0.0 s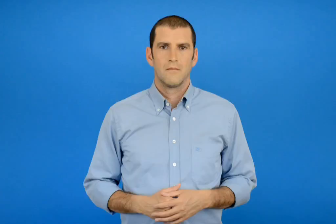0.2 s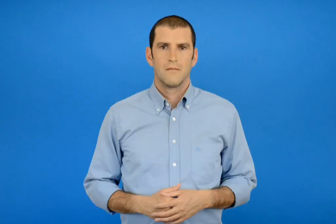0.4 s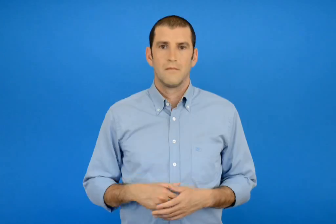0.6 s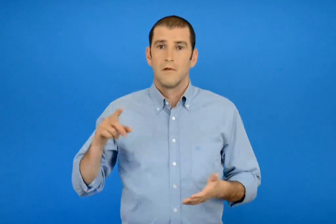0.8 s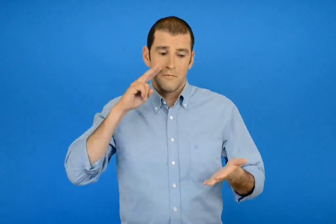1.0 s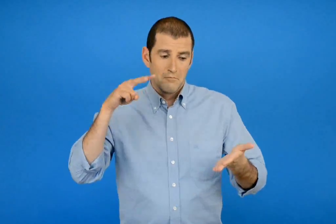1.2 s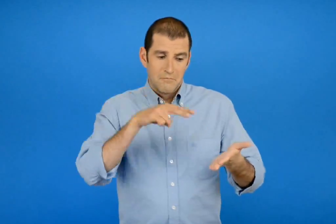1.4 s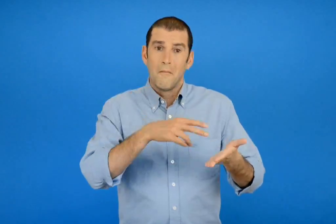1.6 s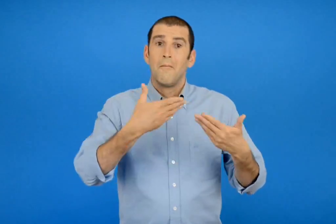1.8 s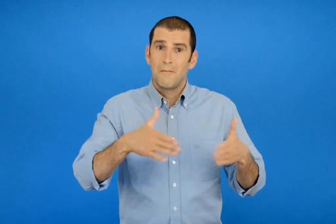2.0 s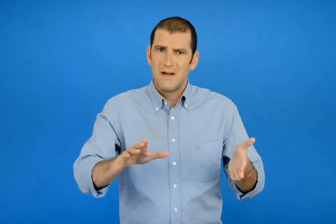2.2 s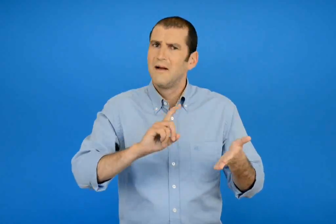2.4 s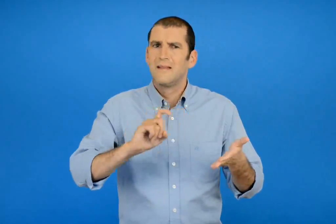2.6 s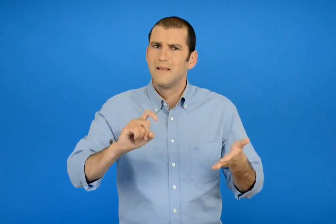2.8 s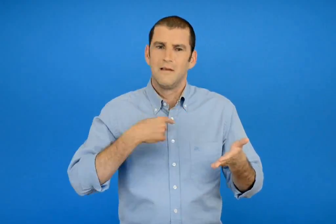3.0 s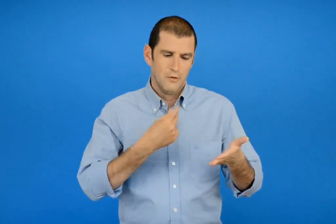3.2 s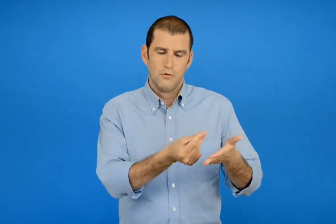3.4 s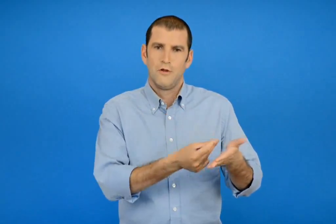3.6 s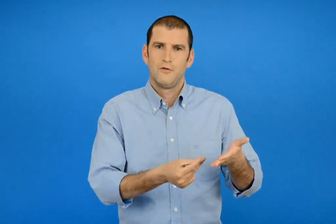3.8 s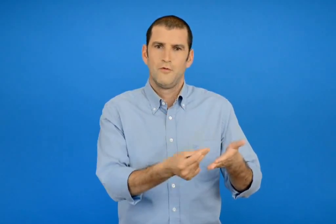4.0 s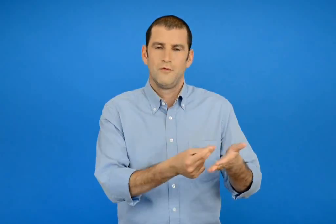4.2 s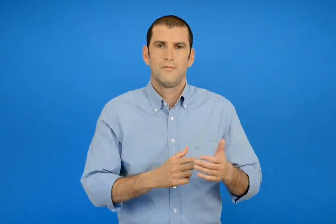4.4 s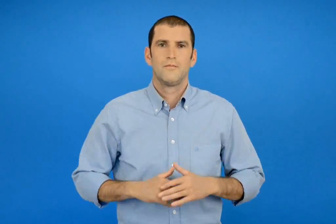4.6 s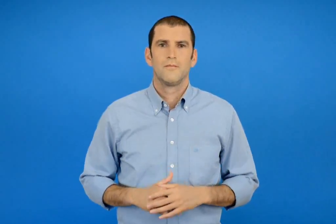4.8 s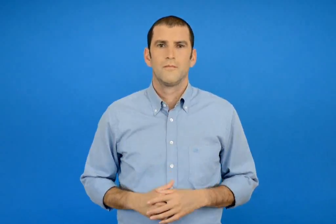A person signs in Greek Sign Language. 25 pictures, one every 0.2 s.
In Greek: ζωγραφίζω τι είδε
